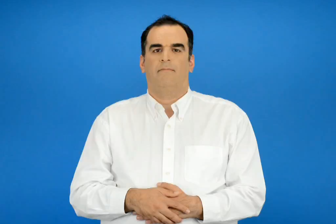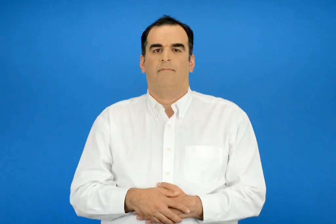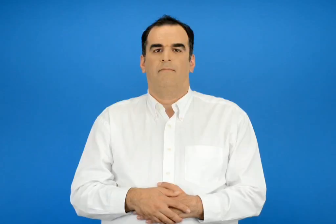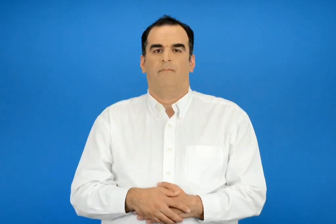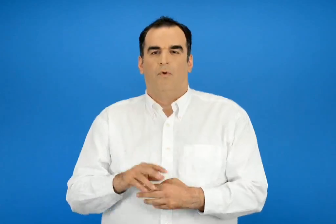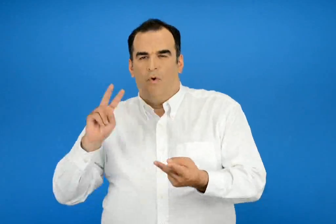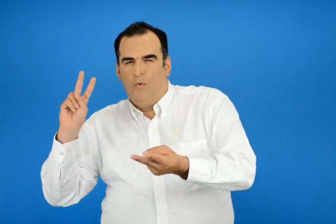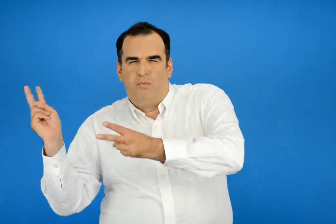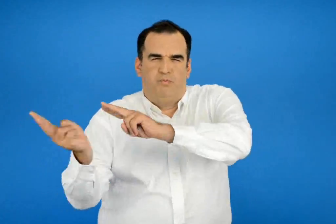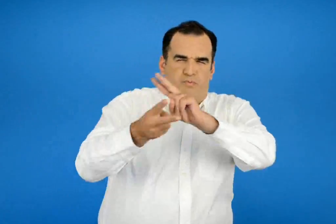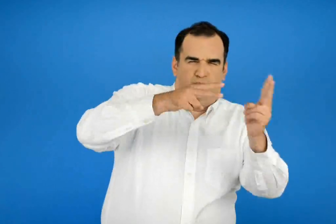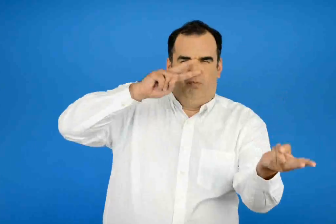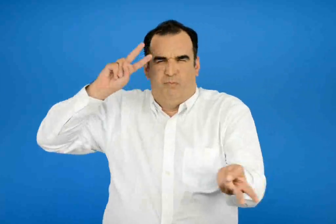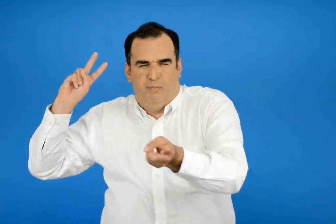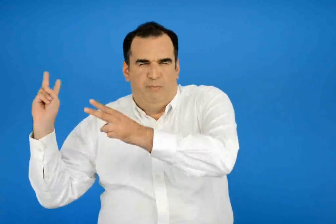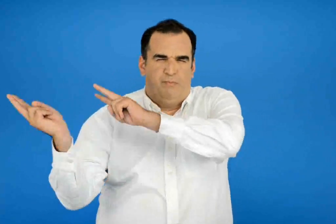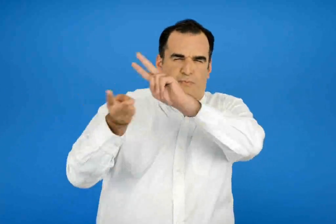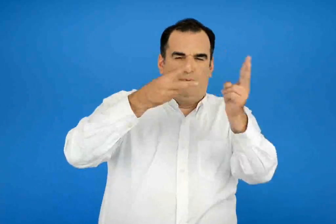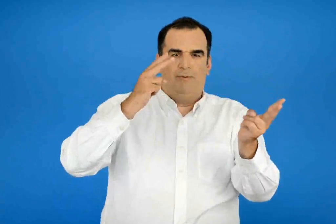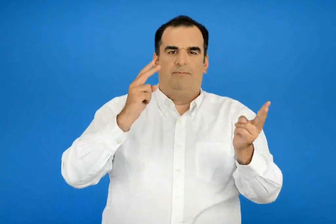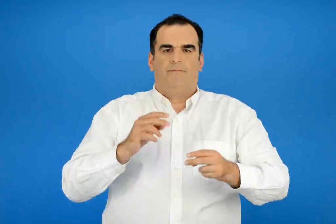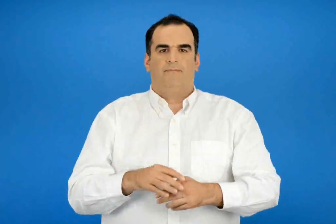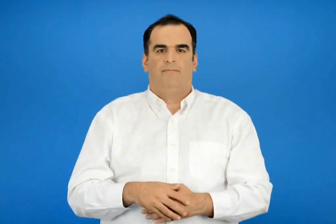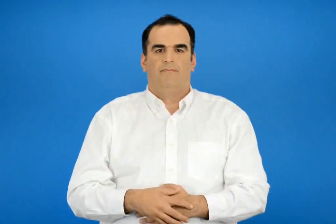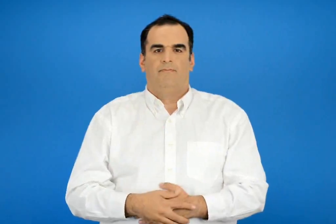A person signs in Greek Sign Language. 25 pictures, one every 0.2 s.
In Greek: φυσά δυνατά
